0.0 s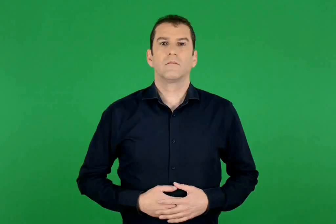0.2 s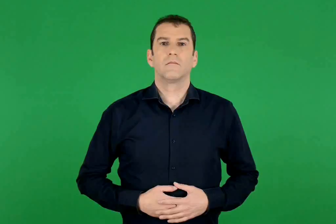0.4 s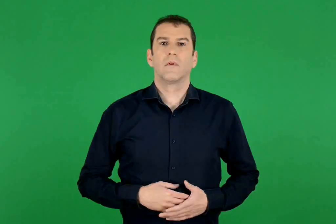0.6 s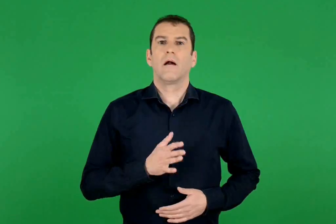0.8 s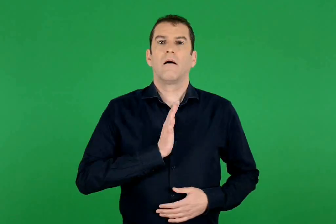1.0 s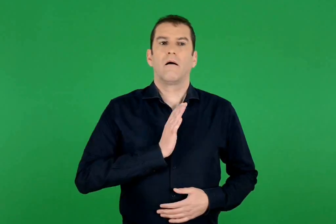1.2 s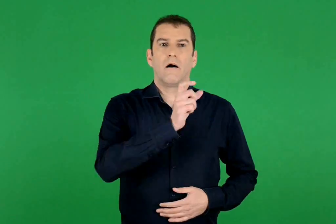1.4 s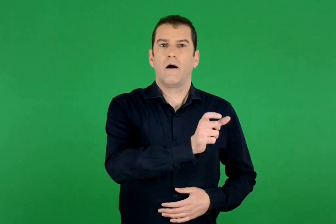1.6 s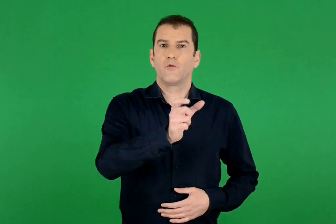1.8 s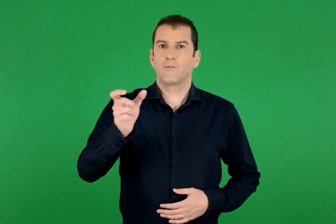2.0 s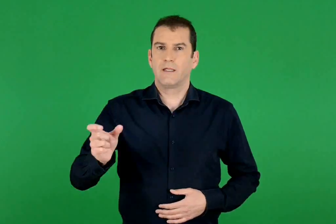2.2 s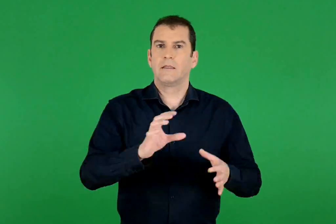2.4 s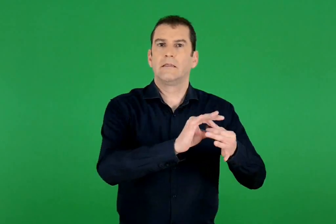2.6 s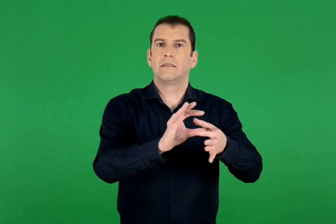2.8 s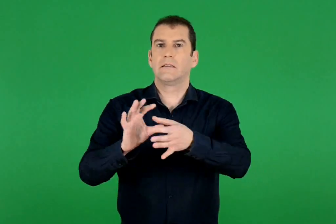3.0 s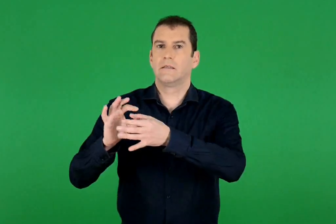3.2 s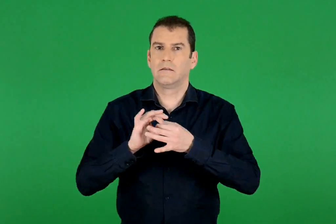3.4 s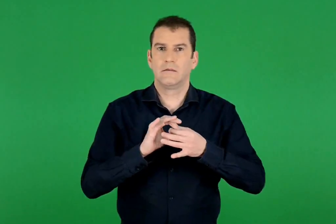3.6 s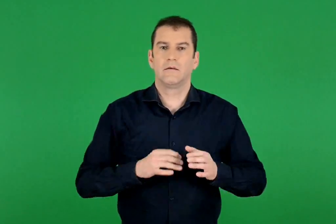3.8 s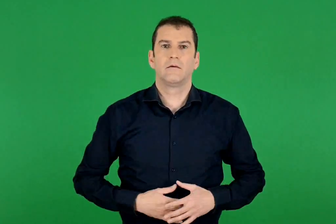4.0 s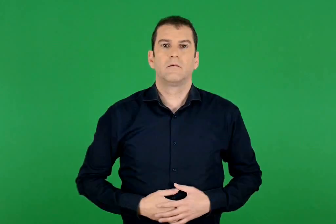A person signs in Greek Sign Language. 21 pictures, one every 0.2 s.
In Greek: ανθρώπινες σχέσεις
